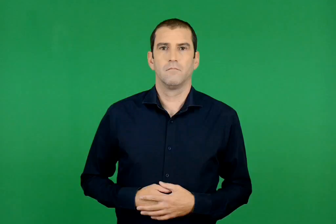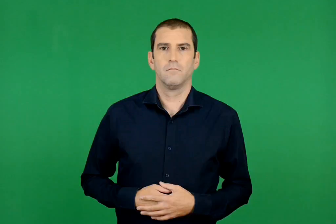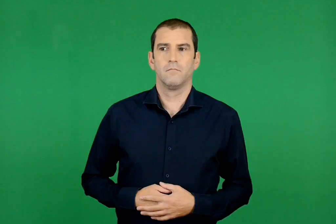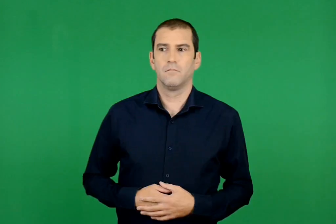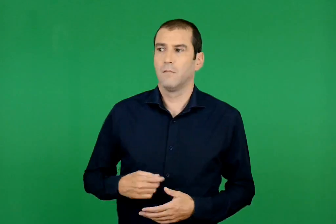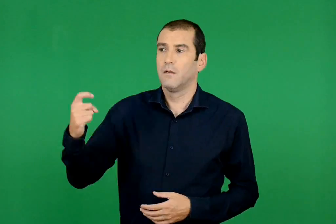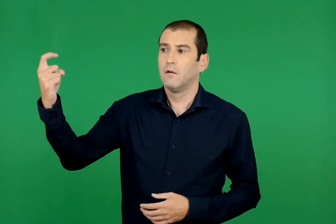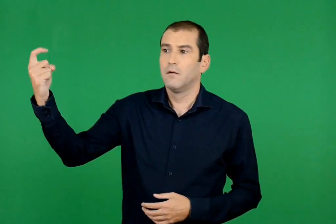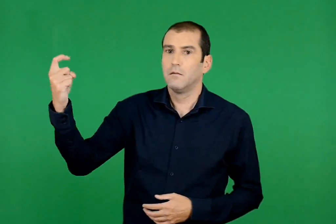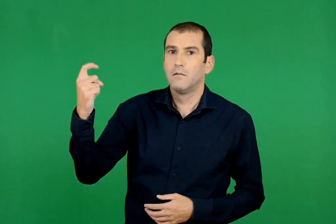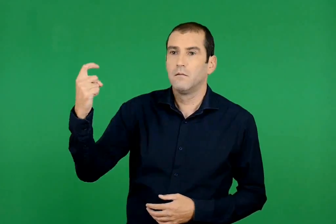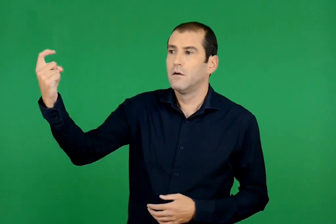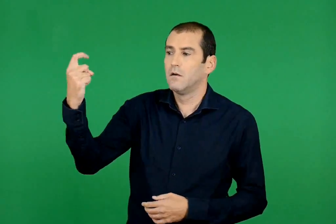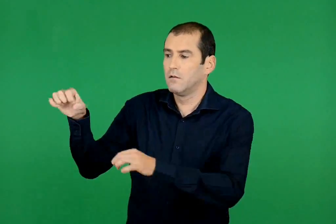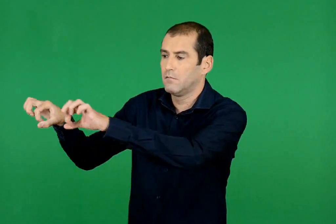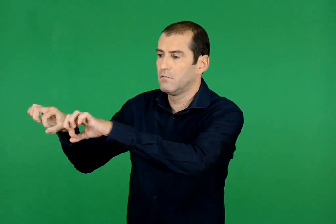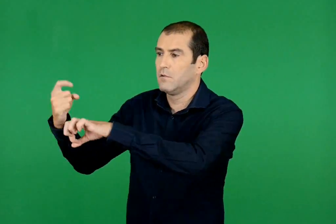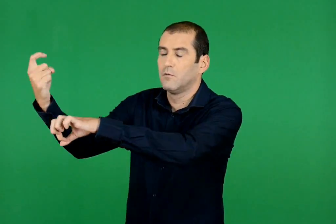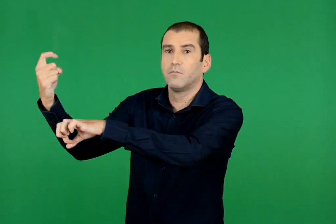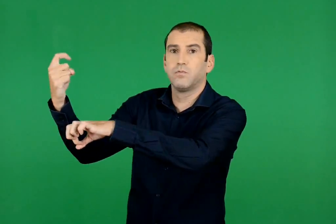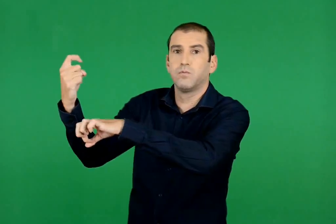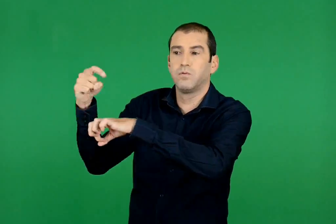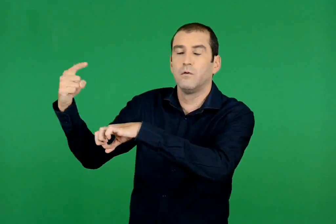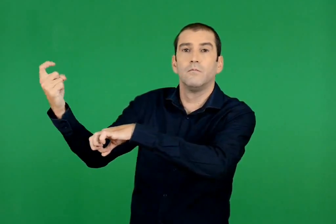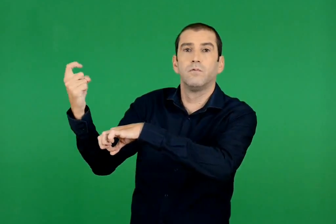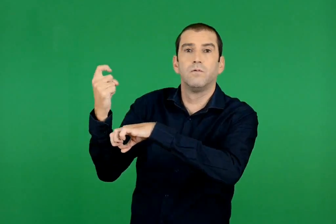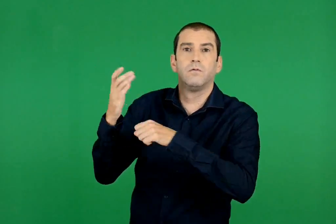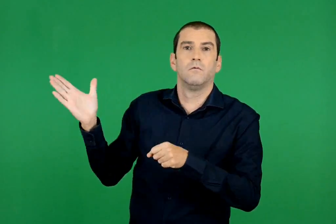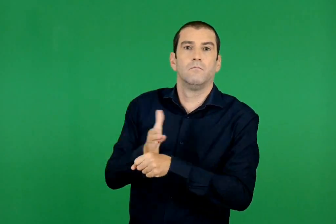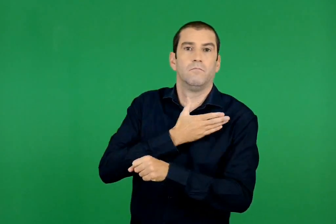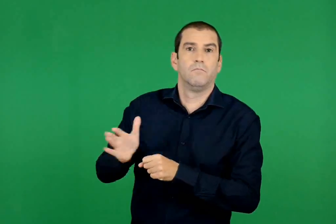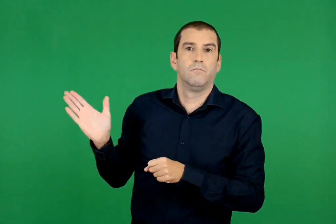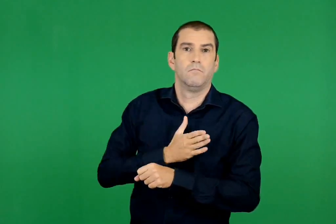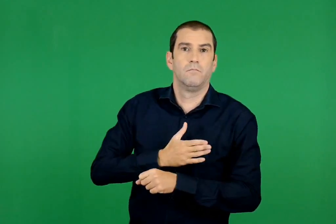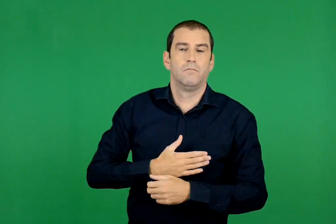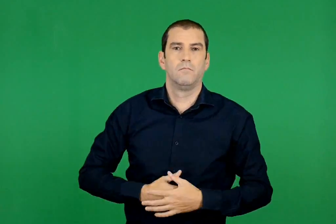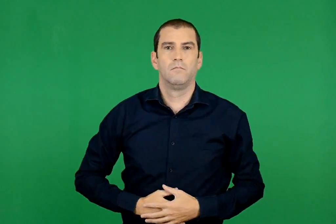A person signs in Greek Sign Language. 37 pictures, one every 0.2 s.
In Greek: έρχεται , έρχεται πάνω στις ροδές κυλάει η συμφορά
